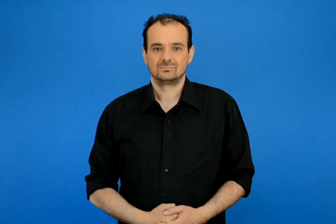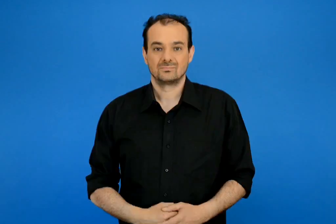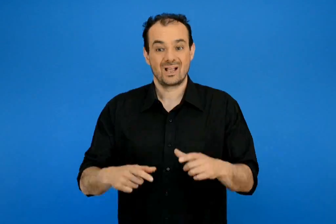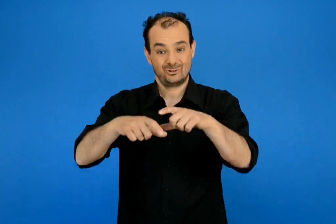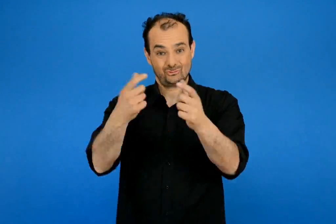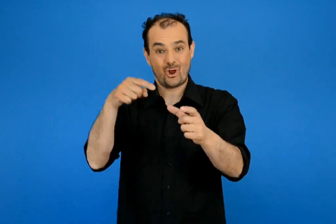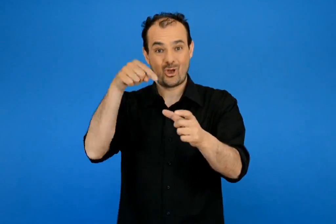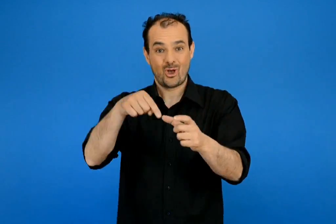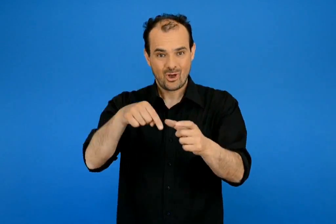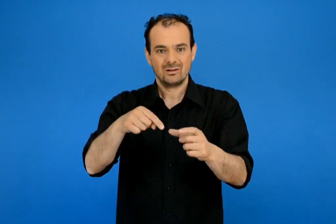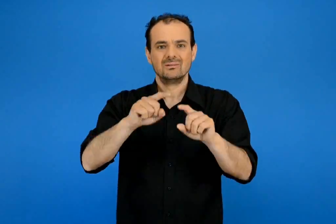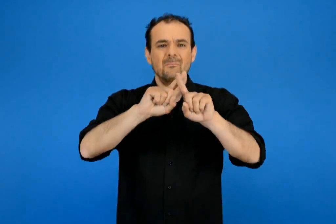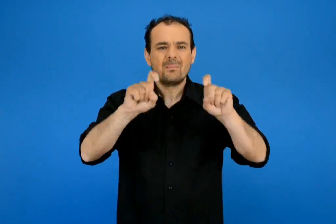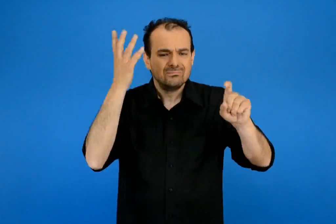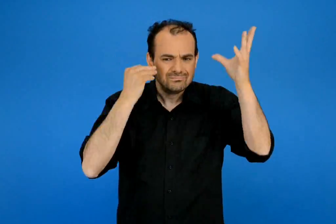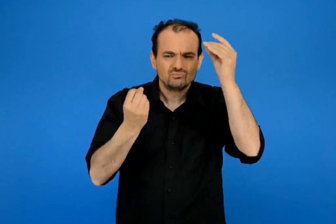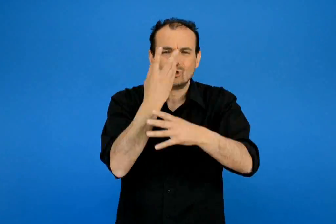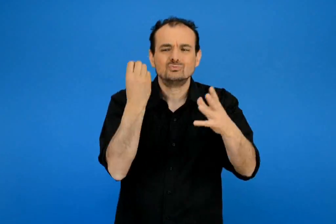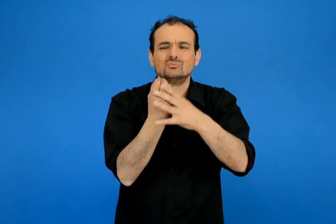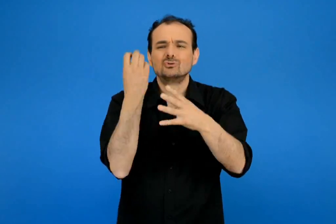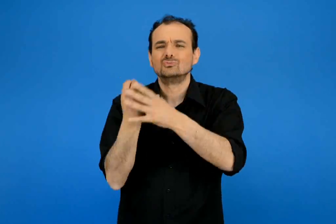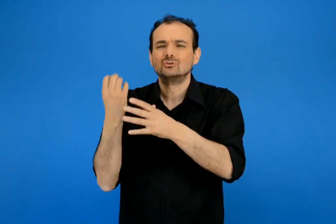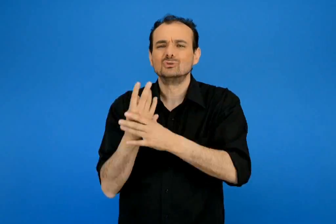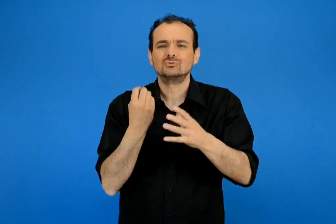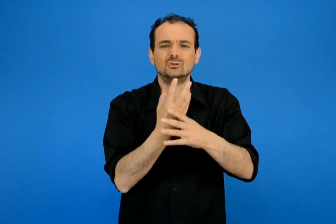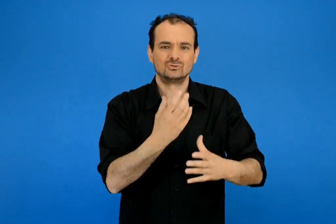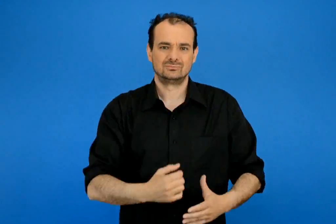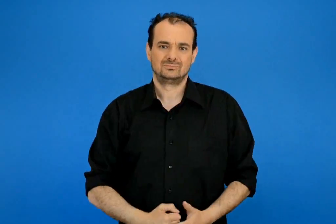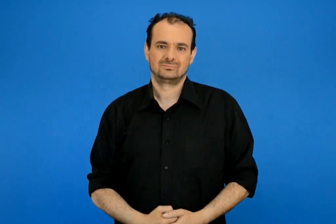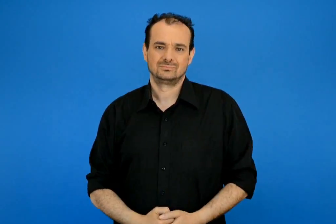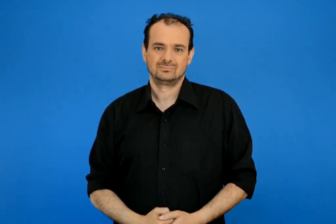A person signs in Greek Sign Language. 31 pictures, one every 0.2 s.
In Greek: στο σχολείο μαθαίνουμε καινούρια πράγματα
